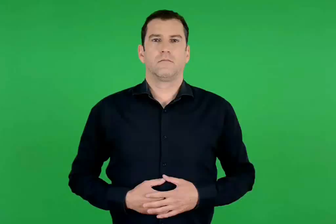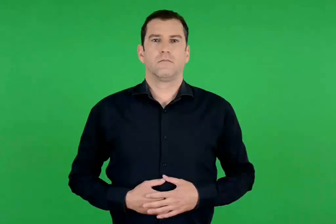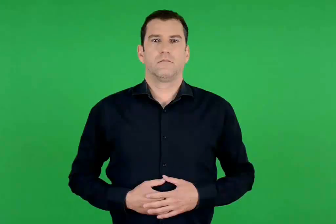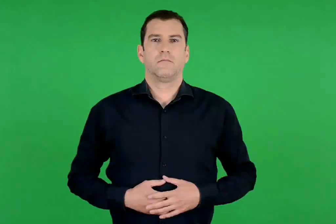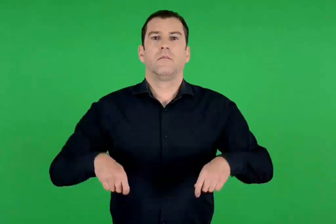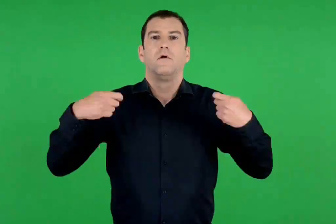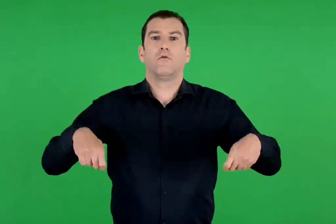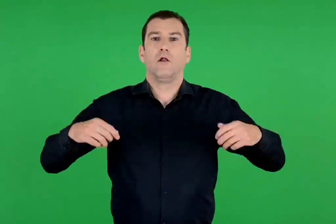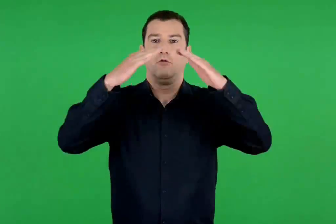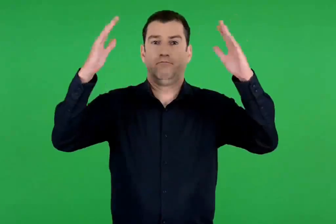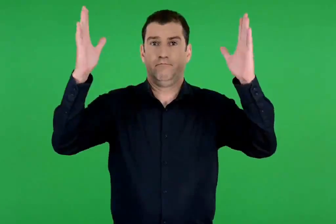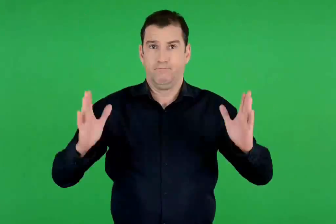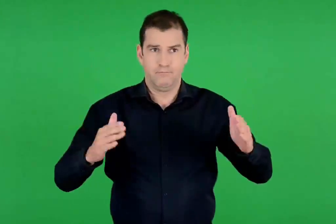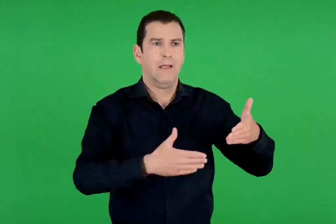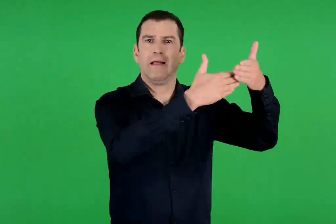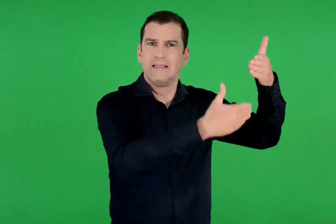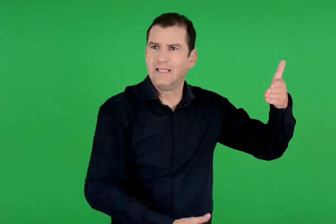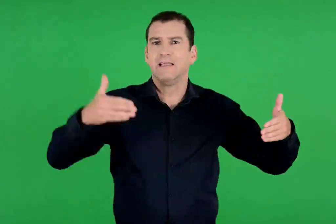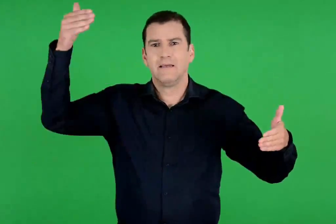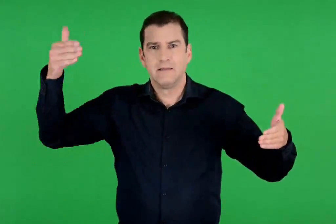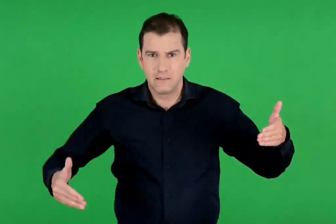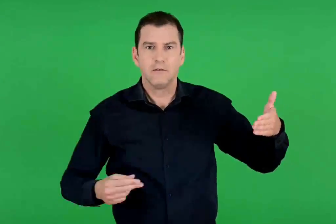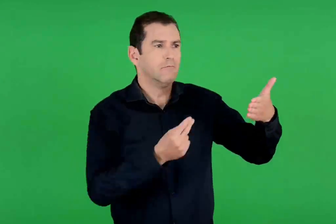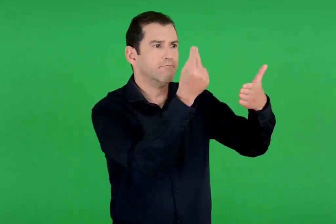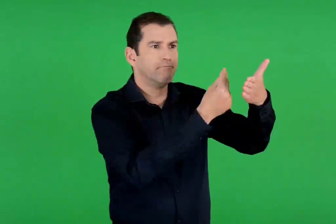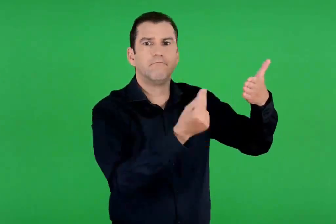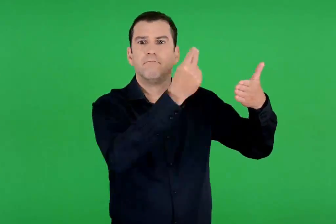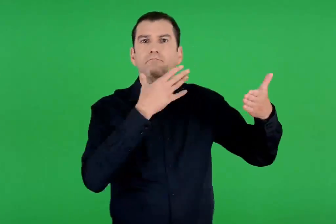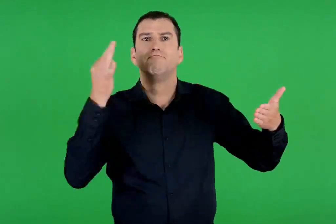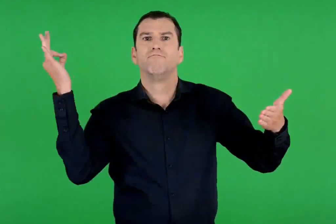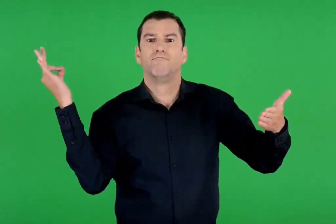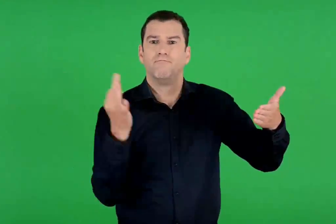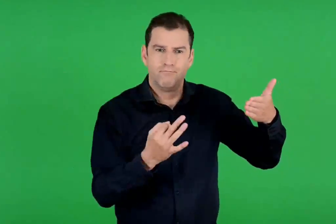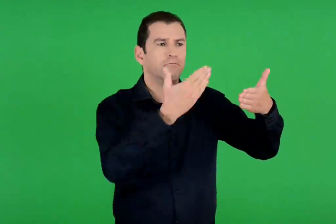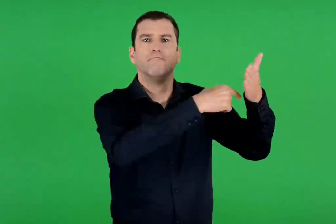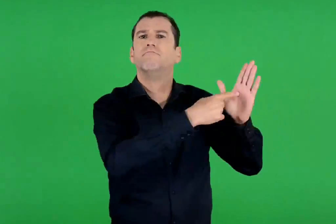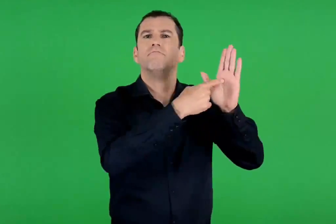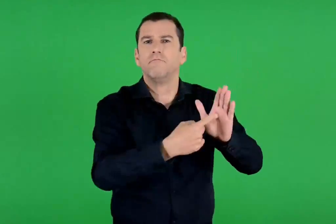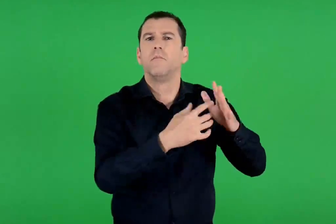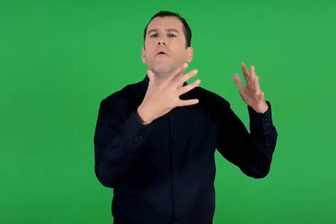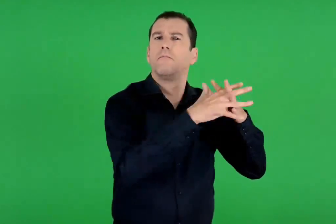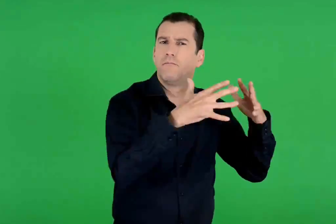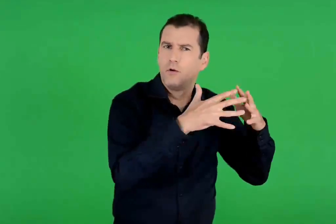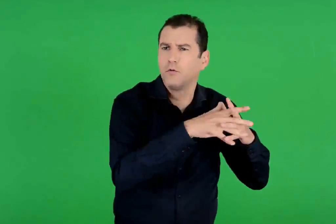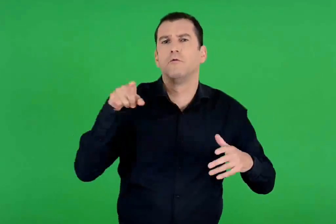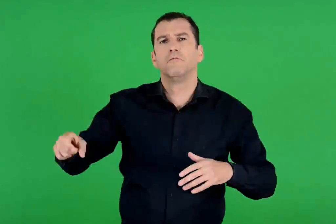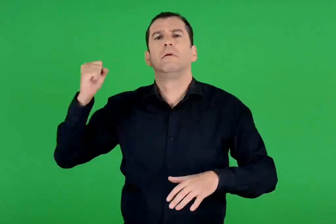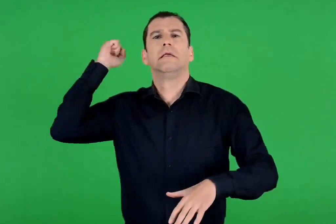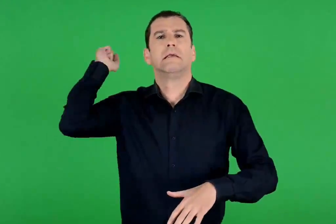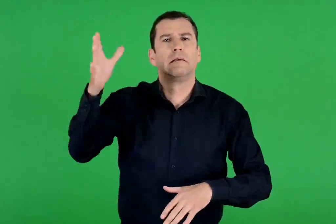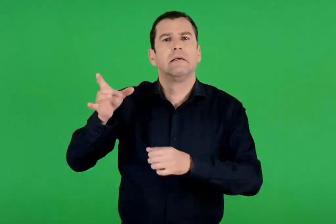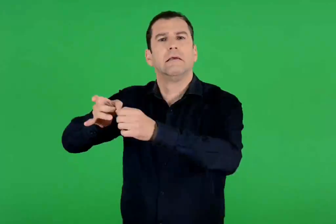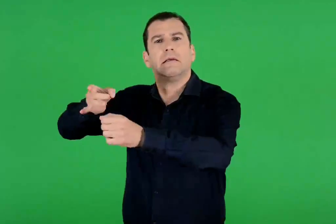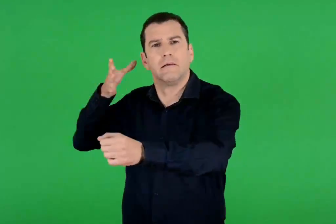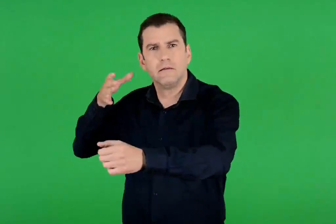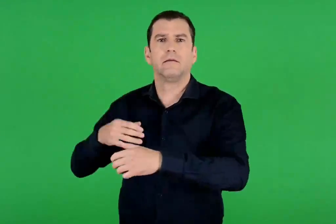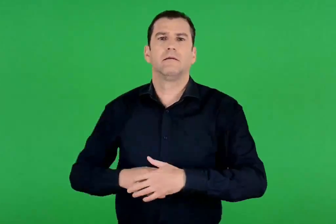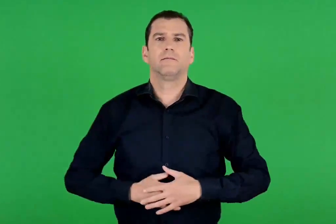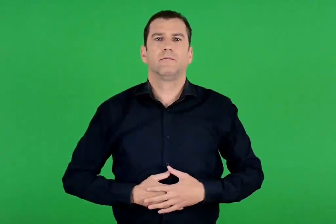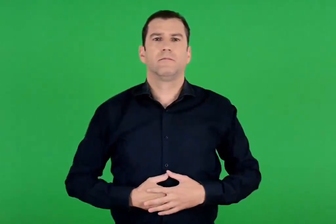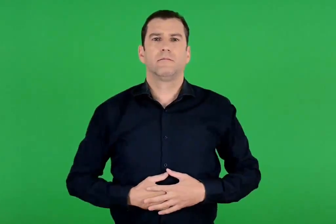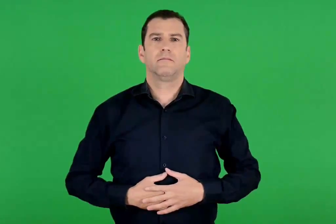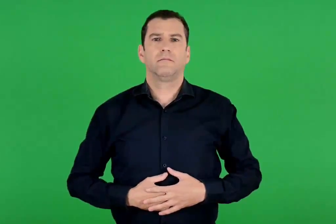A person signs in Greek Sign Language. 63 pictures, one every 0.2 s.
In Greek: οι τοίχοι του ανακτόρου ήταν στολισμένοι με όμορφες τοιχογραφίες που παρίσταναν πολεμικές σκηνές και σκηνές κυνηγιού
